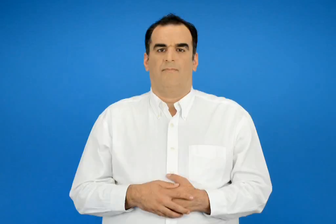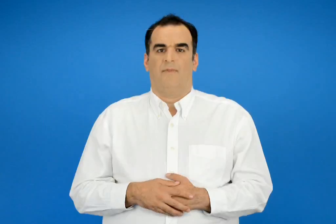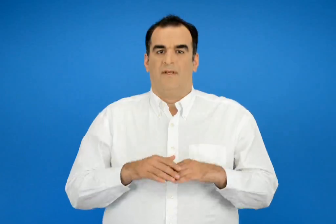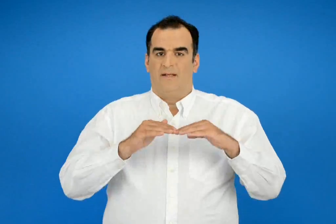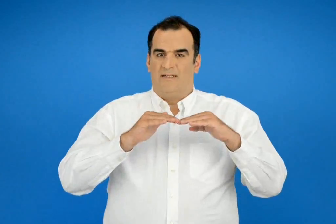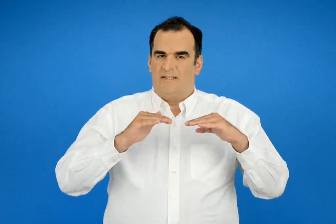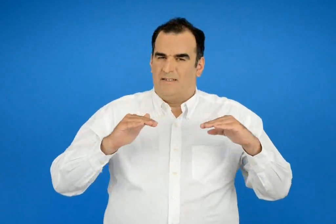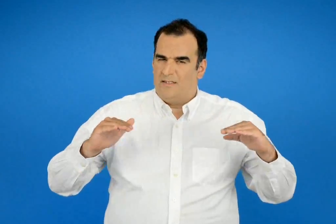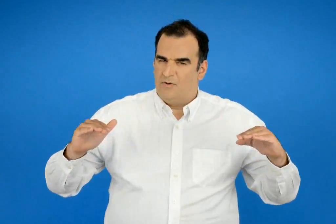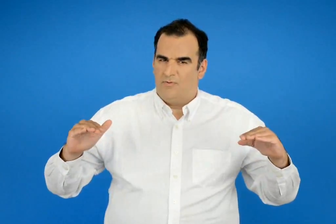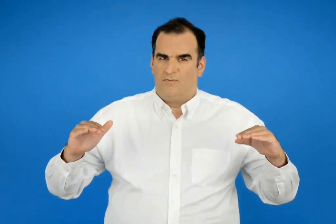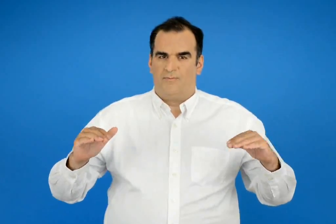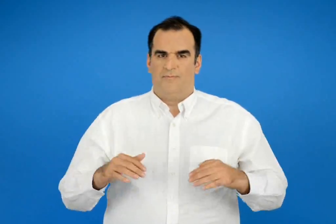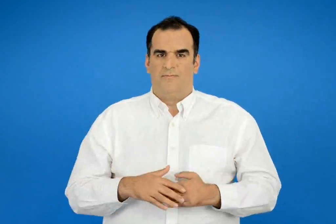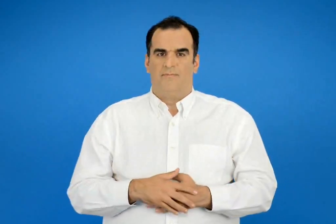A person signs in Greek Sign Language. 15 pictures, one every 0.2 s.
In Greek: ήσυχος
